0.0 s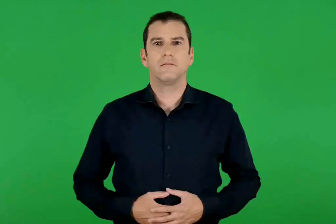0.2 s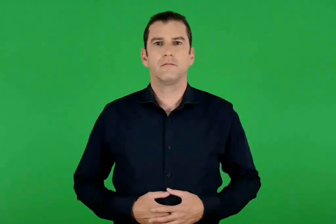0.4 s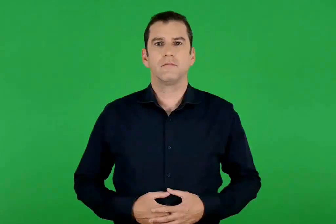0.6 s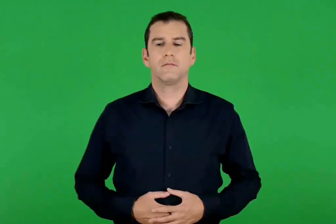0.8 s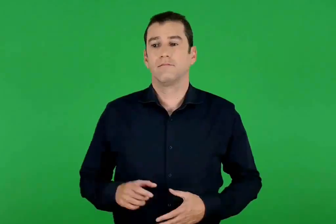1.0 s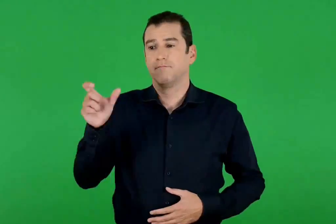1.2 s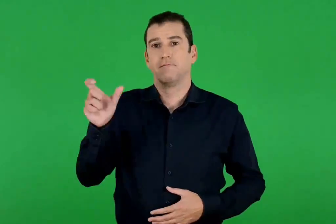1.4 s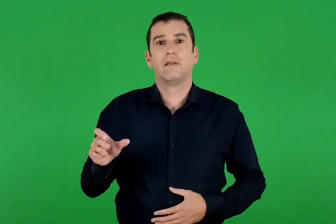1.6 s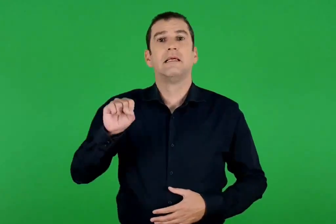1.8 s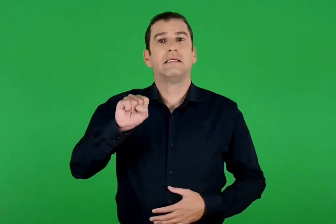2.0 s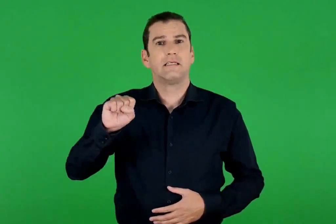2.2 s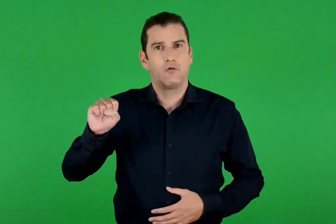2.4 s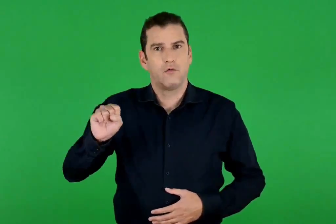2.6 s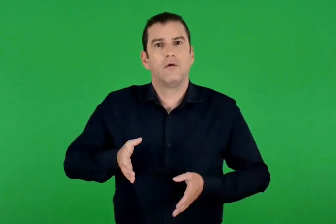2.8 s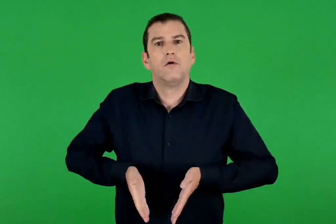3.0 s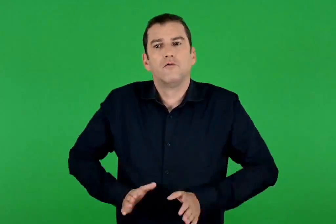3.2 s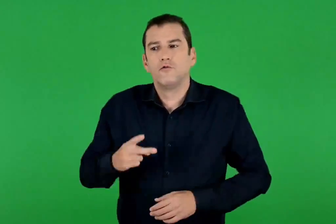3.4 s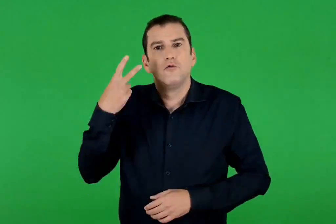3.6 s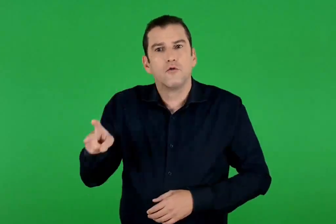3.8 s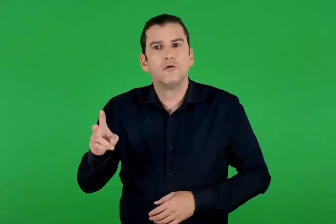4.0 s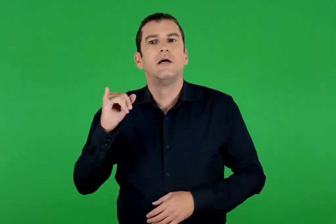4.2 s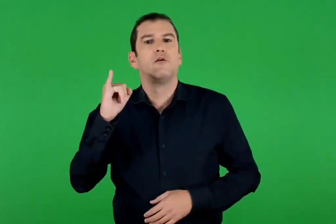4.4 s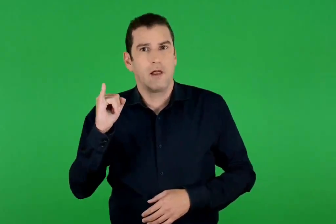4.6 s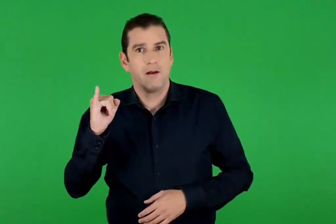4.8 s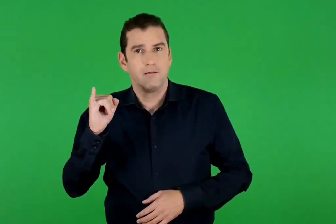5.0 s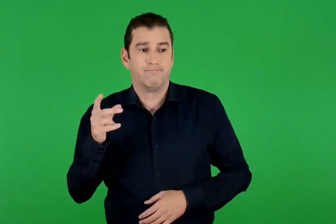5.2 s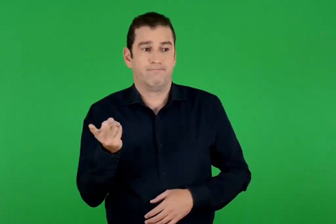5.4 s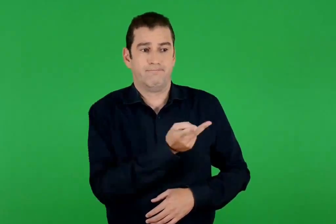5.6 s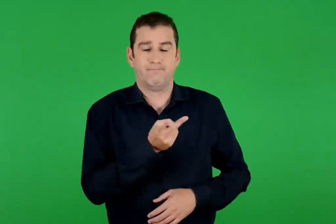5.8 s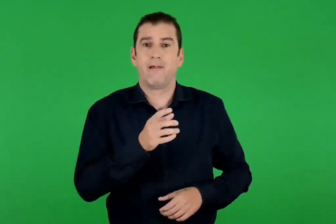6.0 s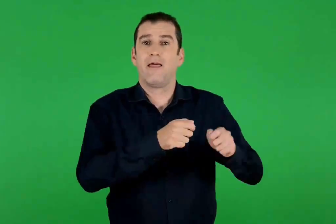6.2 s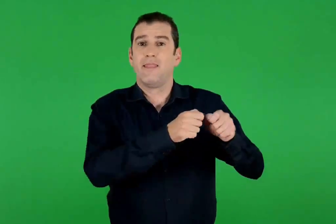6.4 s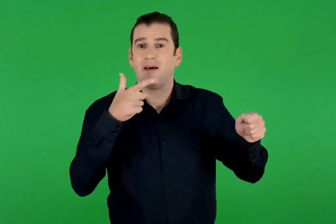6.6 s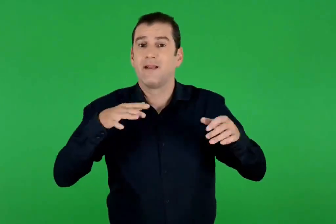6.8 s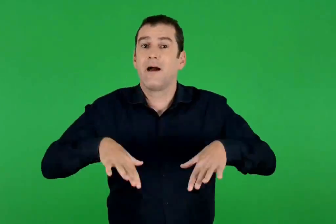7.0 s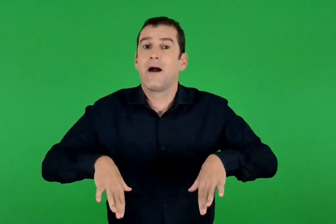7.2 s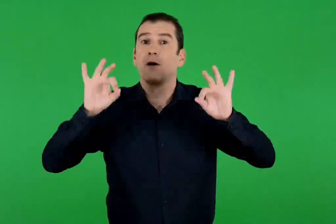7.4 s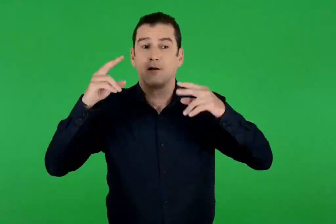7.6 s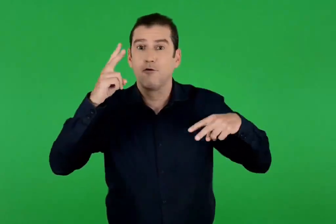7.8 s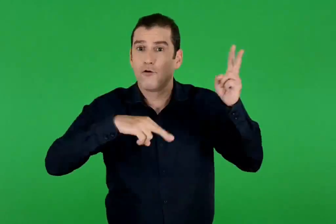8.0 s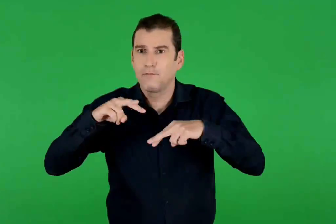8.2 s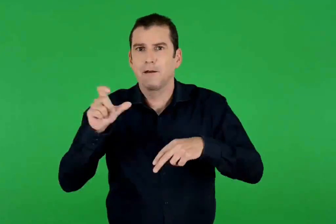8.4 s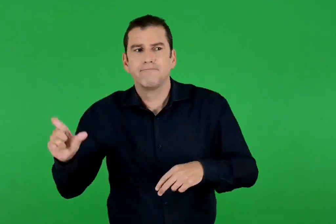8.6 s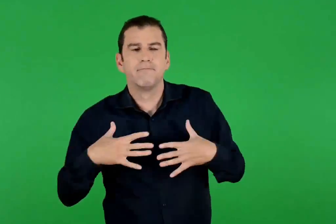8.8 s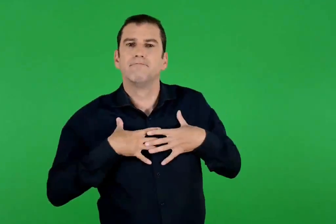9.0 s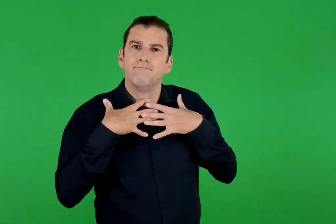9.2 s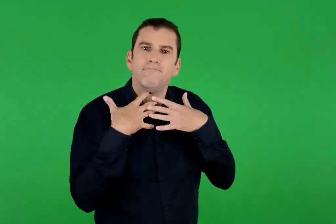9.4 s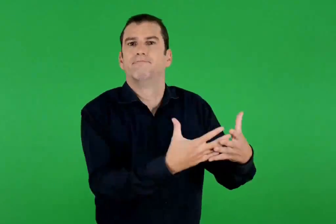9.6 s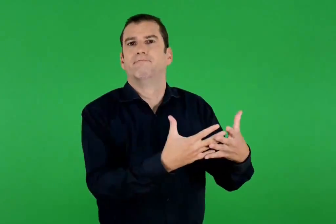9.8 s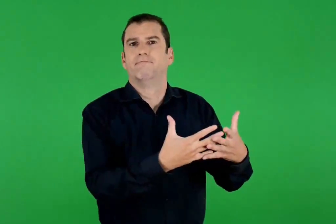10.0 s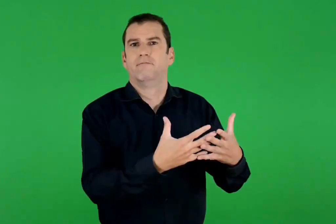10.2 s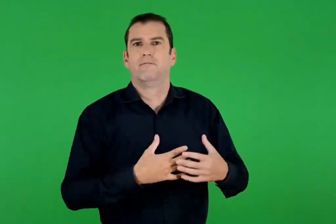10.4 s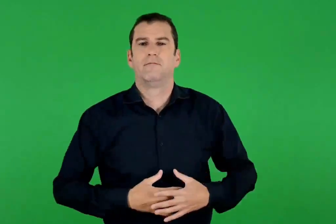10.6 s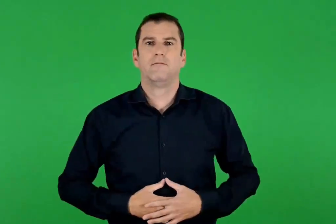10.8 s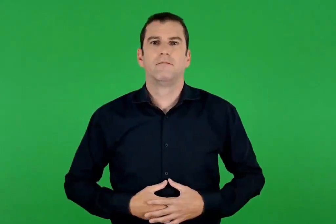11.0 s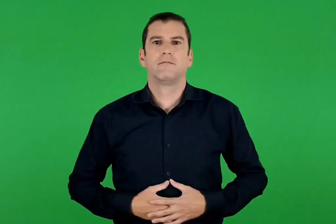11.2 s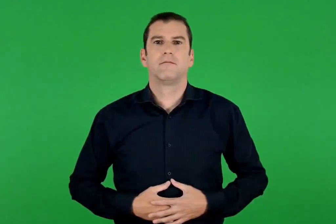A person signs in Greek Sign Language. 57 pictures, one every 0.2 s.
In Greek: ο γιος του σαούλ ιωνάθαν συμπάθησε πολύ τον δαβίδ από την αρχή της γνωριμίας τους
